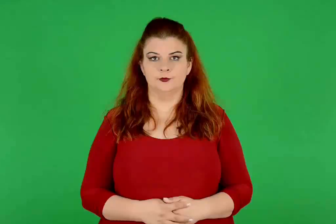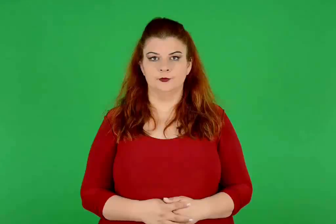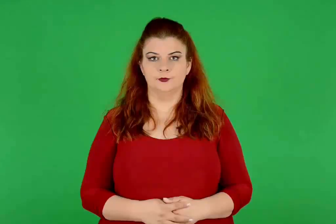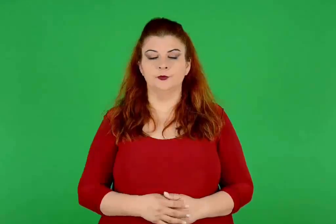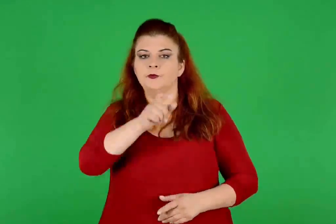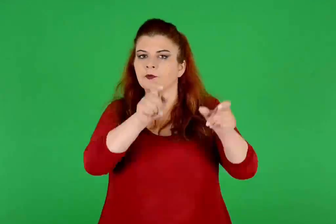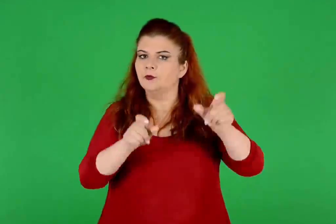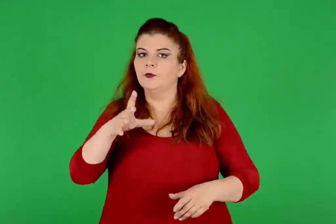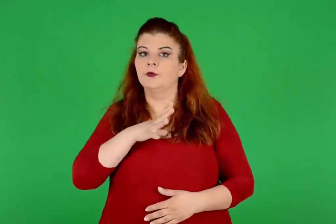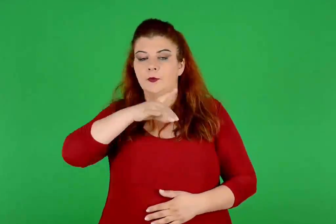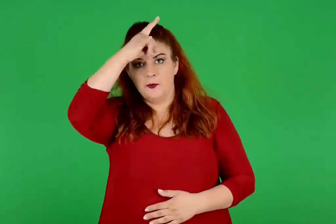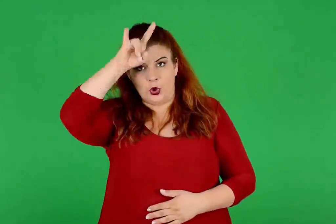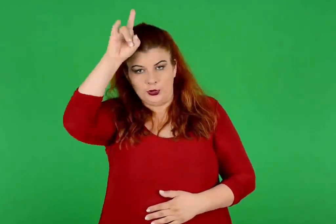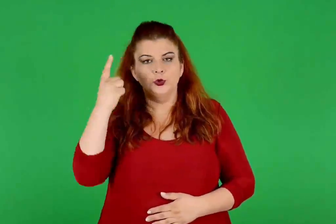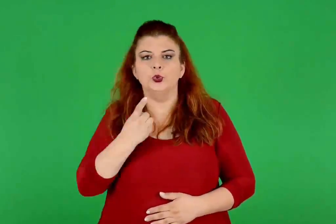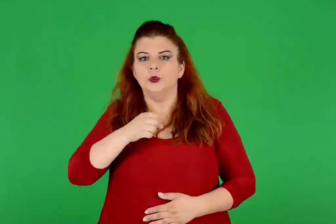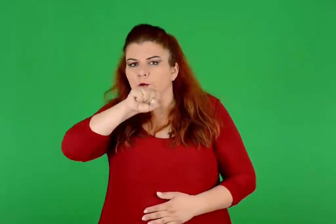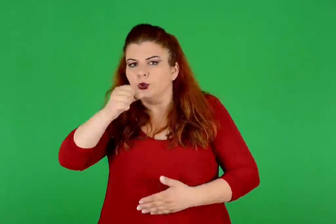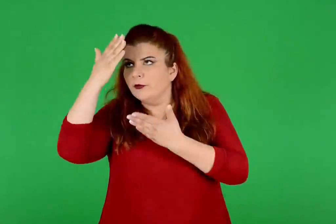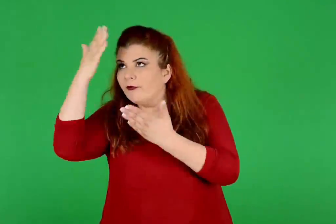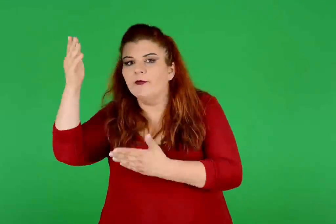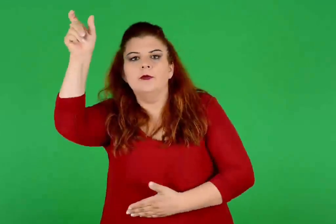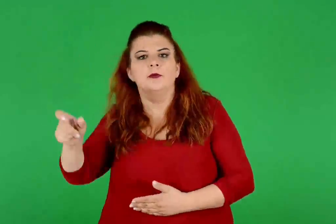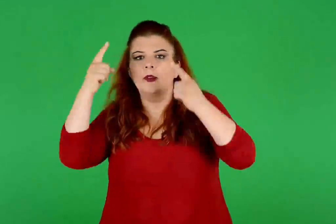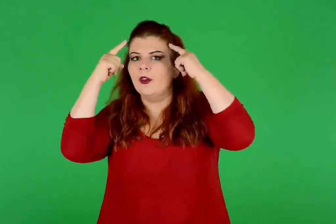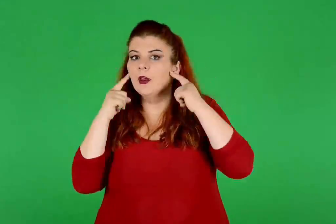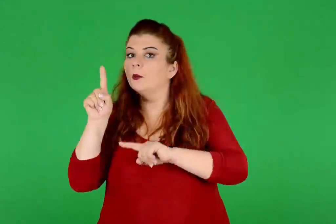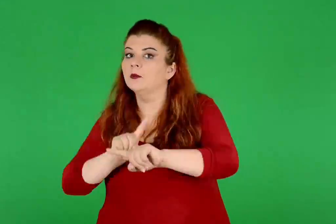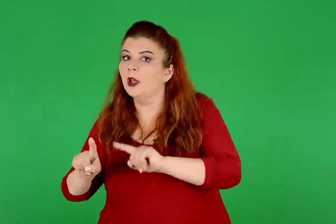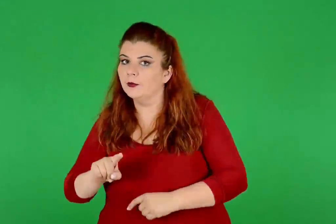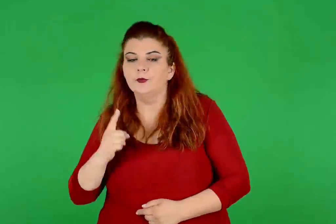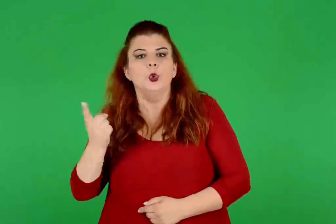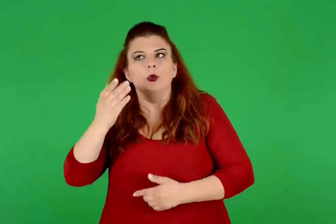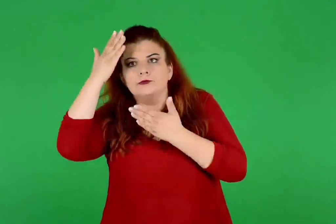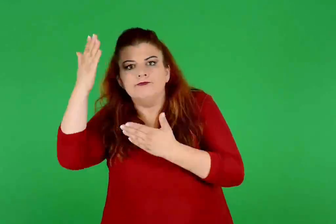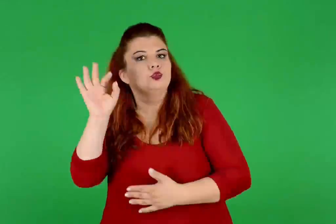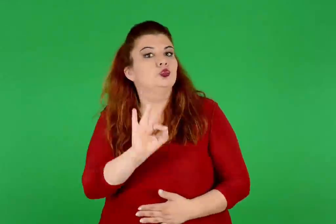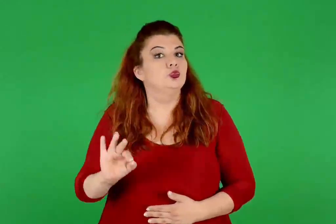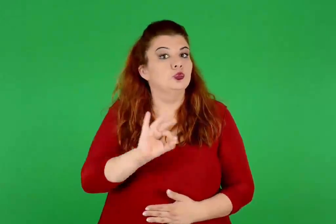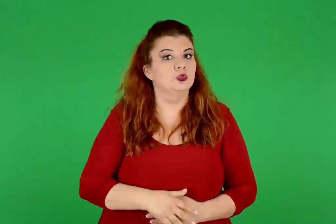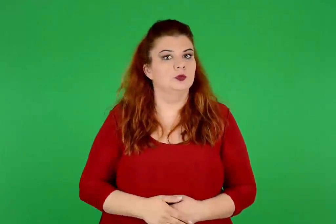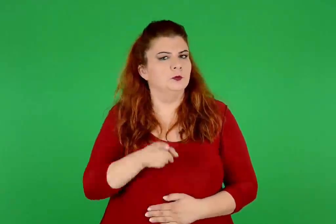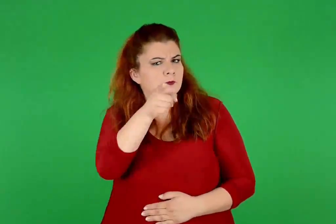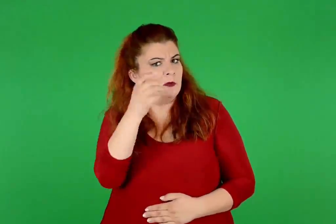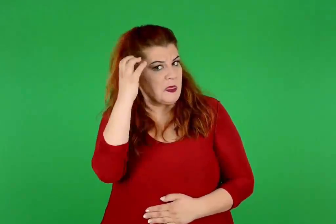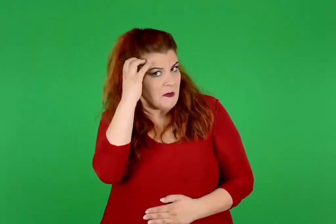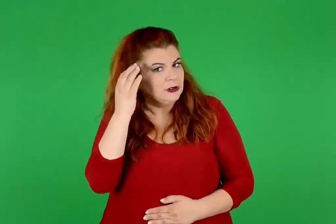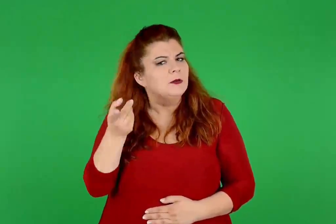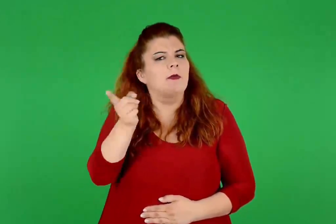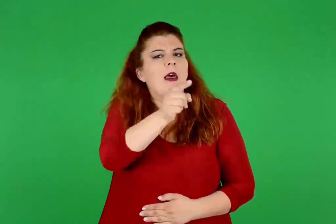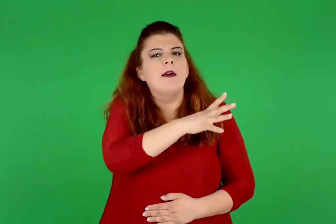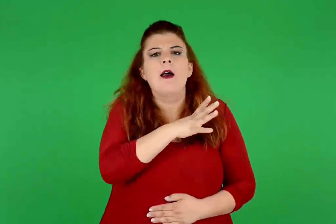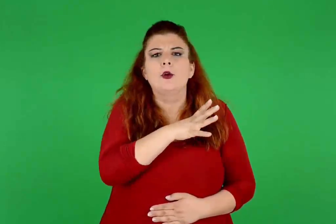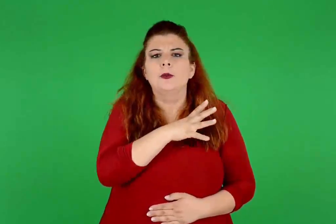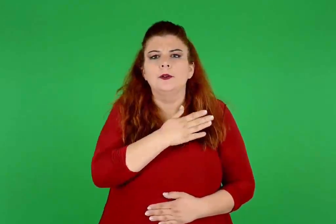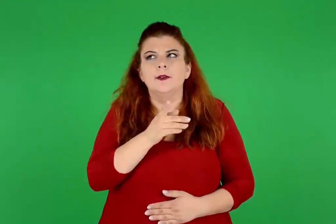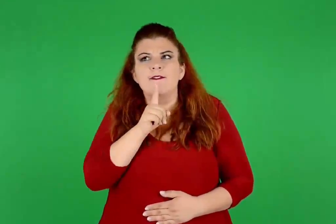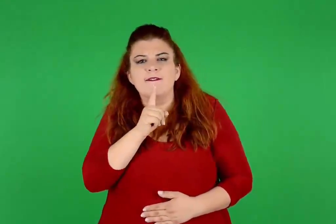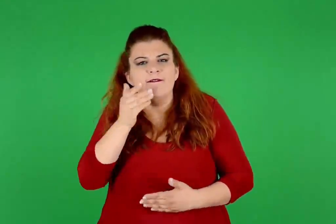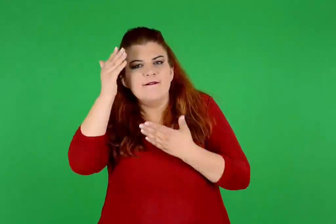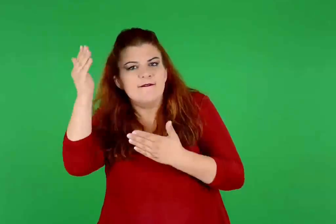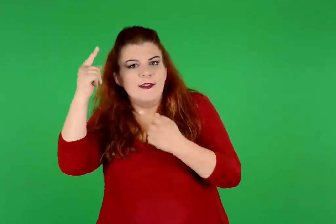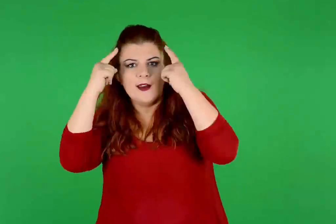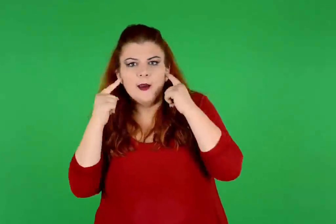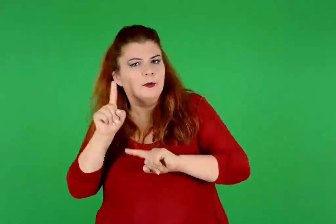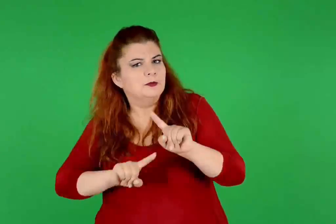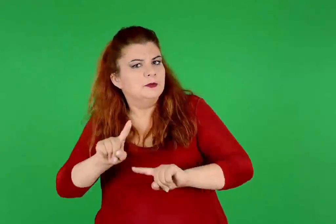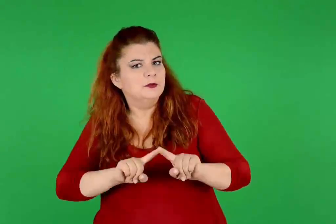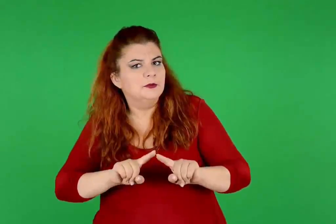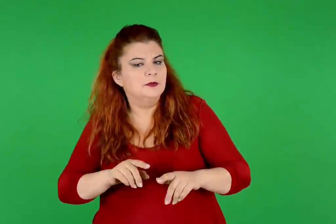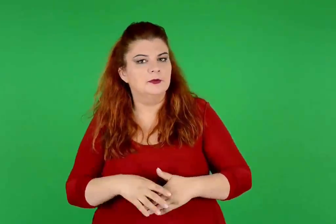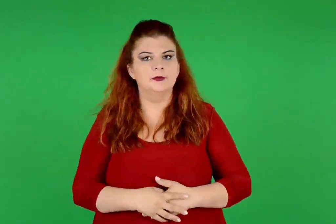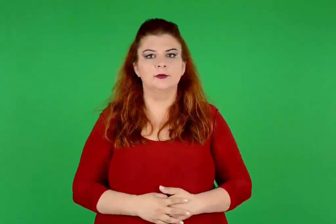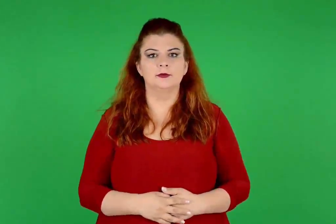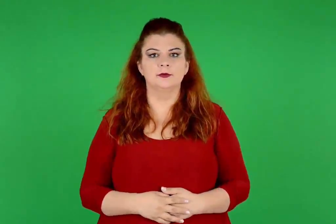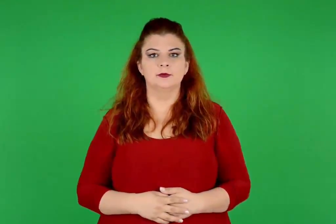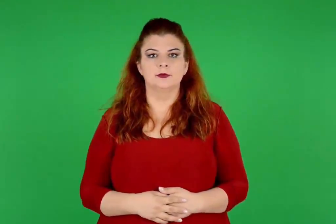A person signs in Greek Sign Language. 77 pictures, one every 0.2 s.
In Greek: ποια θεότητα λάτρευαν οι μινωίτες και πού ; θυμάσαι ποιοι άλλοι άνθρωποι λάτρευαν την ίδια θεότητα ;
